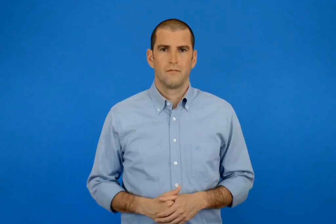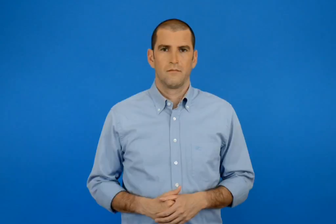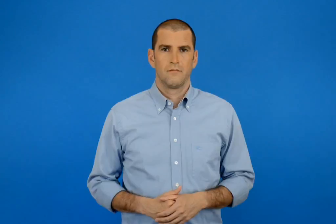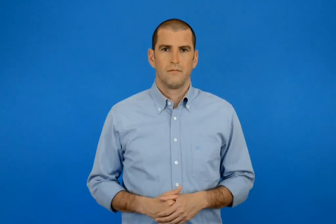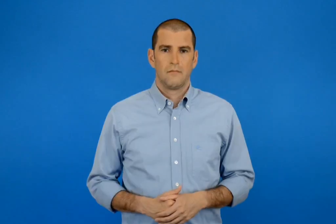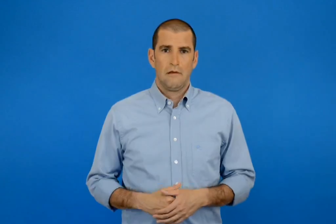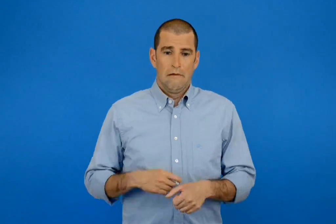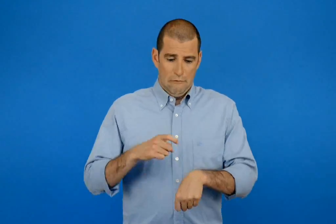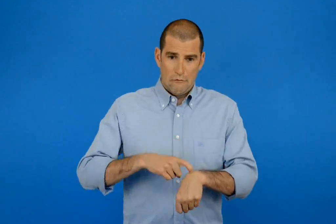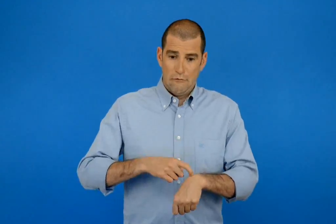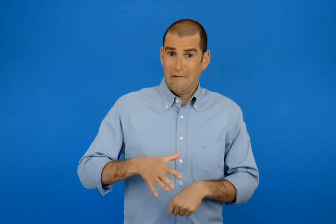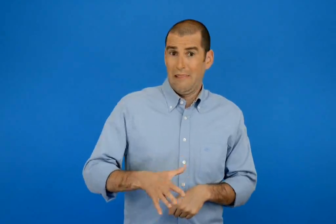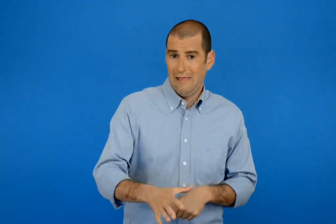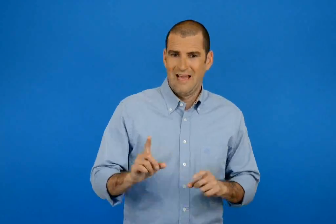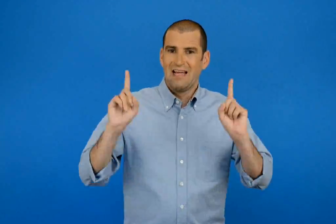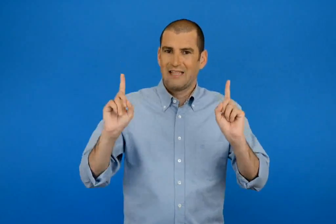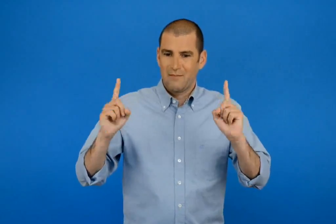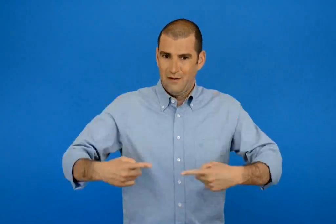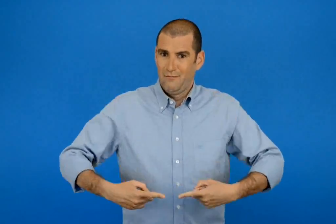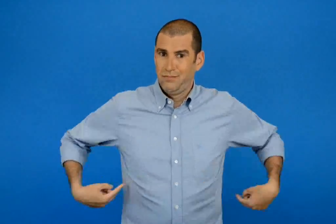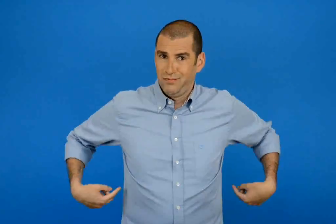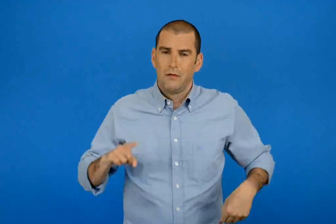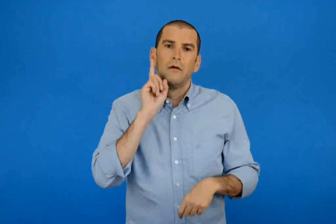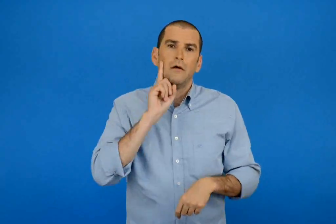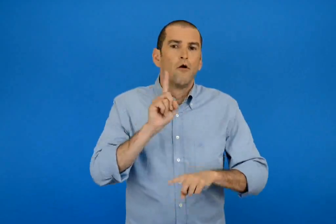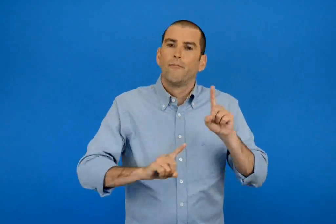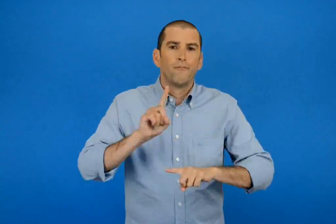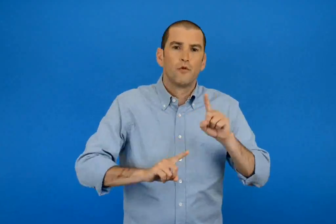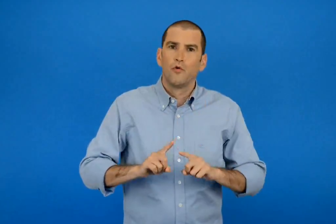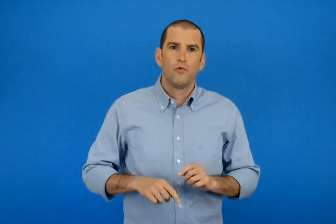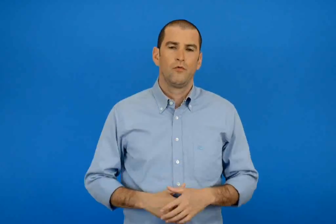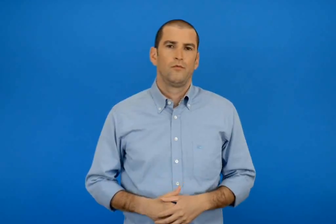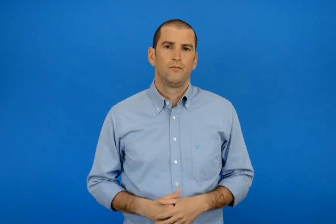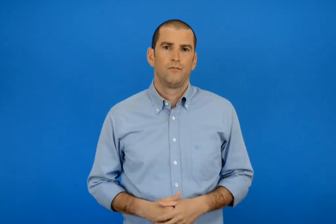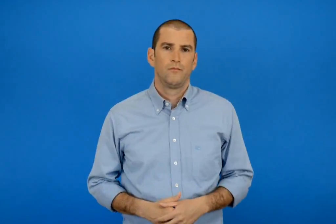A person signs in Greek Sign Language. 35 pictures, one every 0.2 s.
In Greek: ποιό κορίτσι χρειάζεται λιγότερο χρόνο για να φτάσει στο τέρμα ;
